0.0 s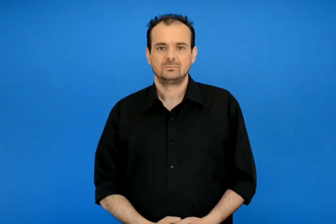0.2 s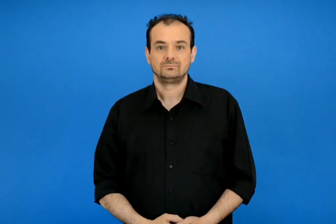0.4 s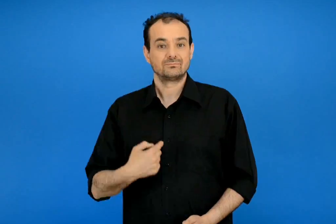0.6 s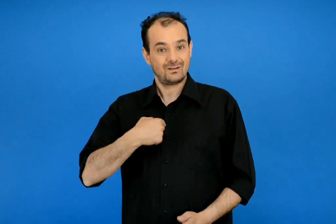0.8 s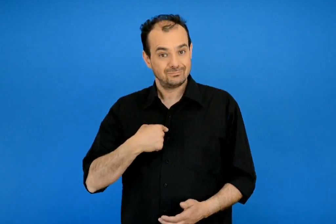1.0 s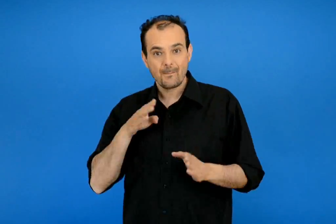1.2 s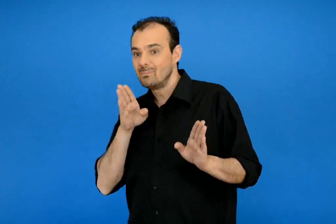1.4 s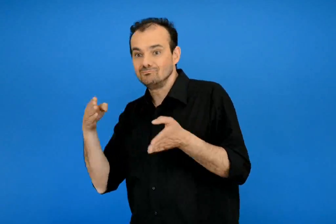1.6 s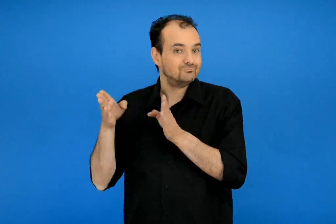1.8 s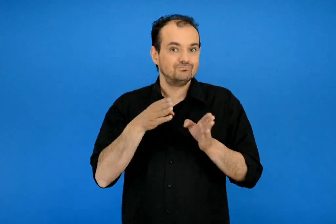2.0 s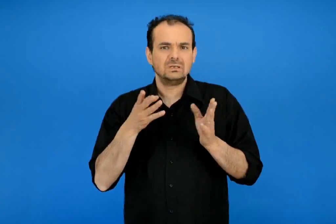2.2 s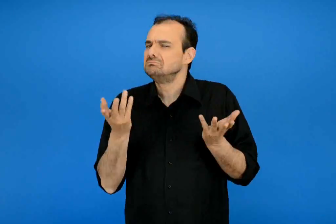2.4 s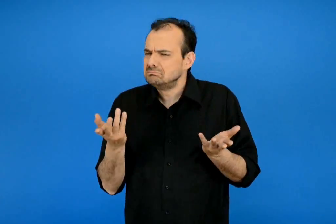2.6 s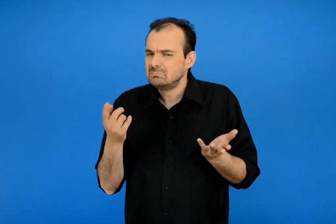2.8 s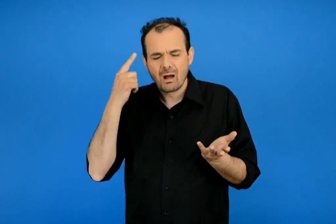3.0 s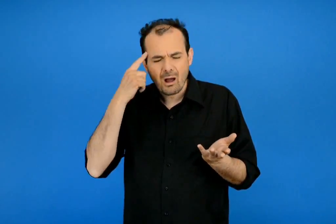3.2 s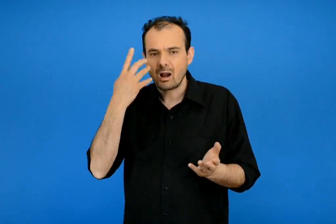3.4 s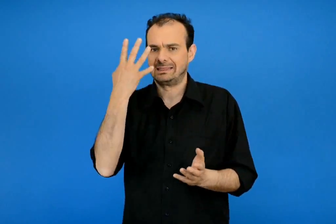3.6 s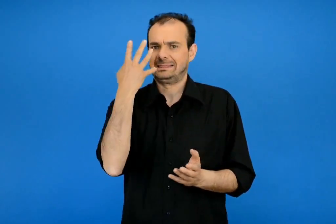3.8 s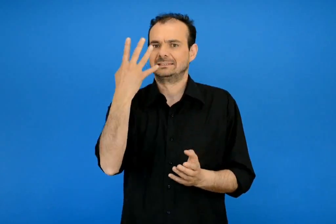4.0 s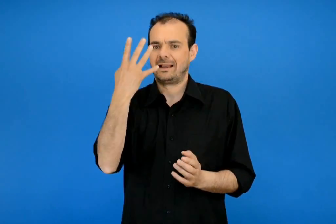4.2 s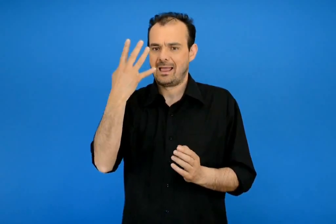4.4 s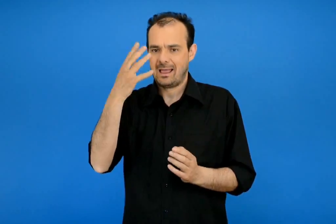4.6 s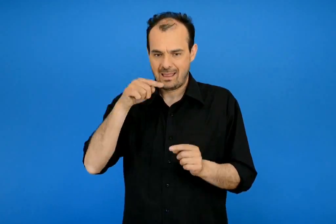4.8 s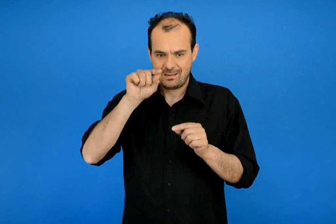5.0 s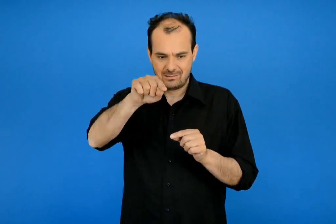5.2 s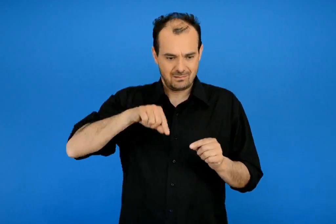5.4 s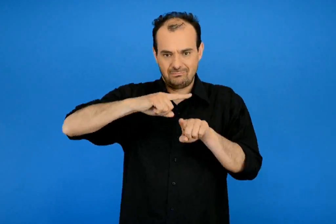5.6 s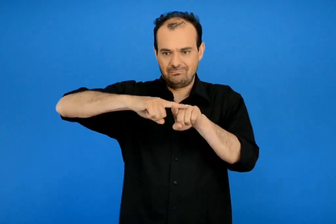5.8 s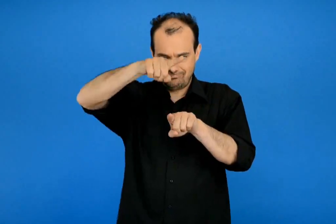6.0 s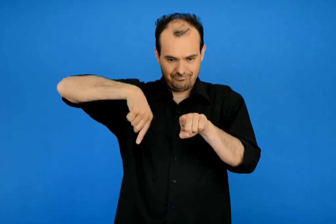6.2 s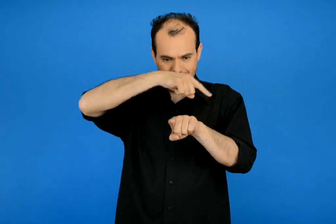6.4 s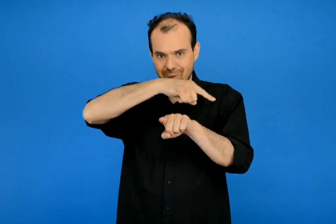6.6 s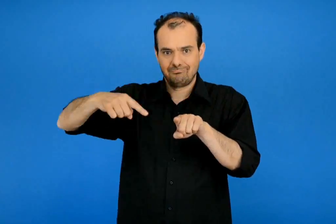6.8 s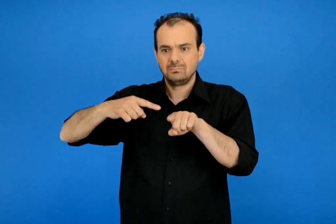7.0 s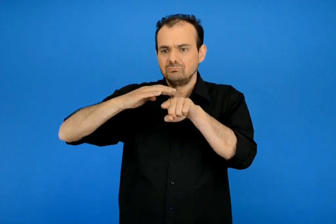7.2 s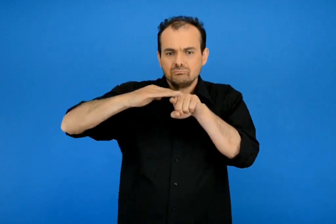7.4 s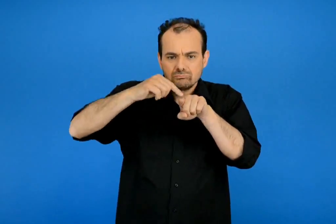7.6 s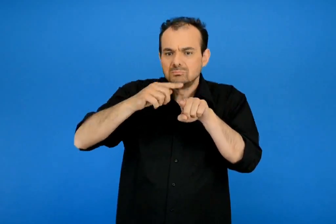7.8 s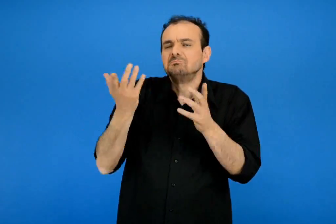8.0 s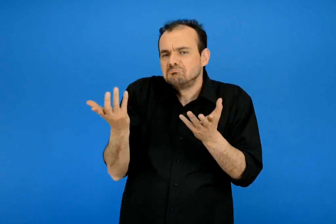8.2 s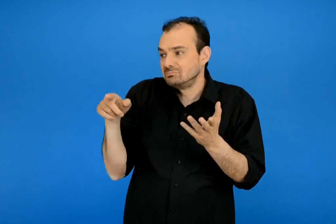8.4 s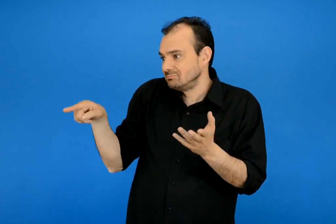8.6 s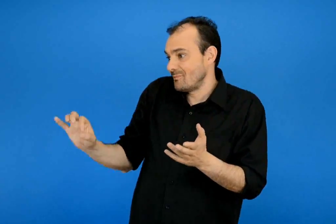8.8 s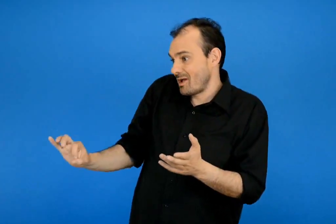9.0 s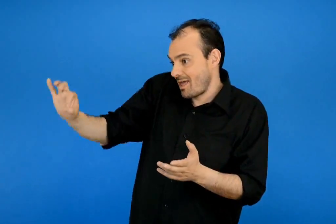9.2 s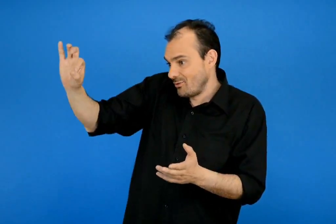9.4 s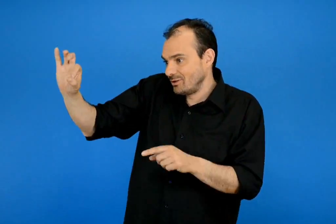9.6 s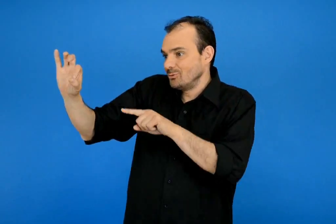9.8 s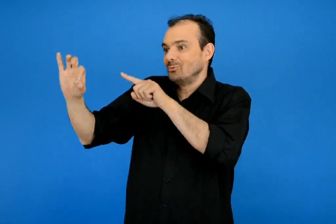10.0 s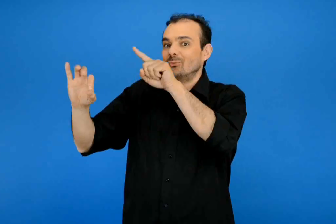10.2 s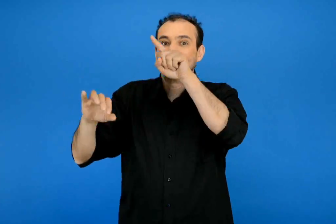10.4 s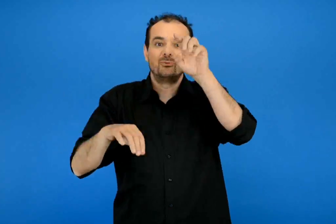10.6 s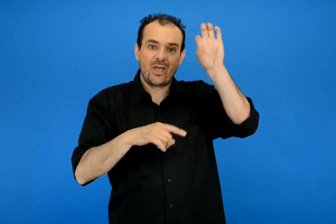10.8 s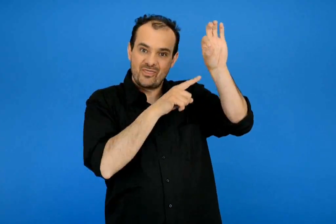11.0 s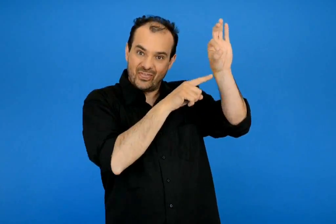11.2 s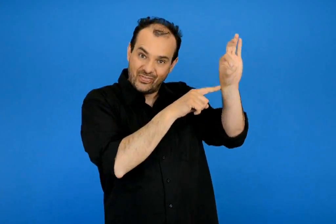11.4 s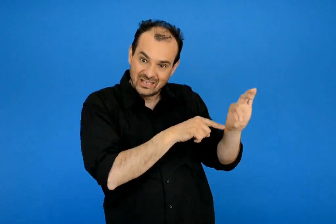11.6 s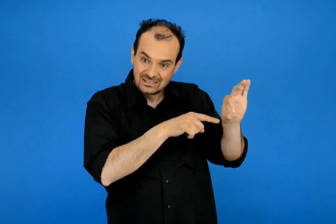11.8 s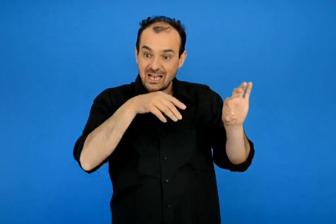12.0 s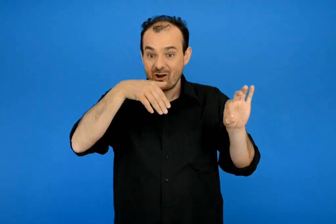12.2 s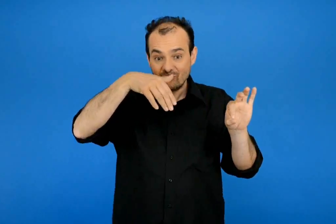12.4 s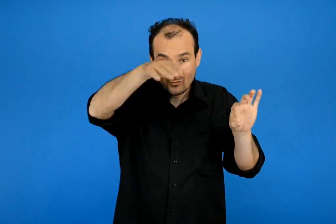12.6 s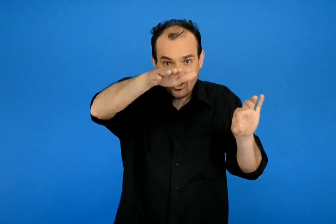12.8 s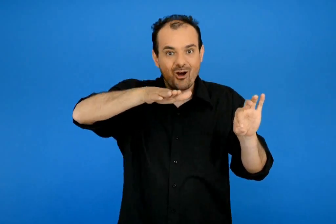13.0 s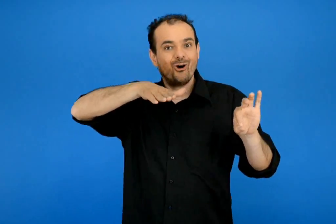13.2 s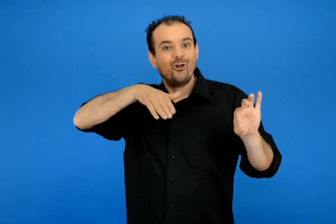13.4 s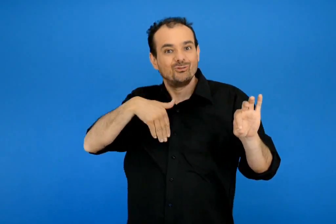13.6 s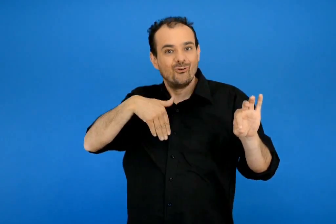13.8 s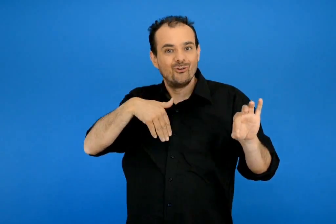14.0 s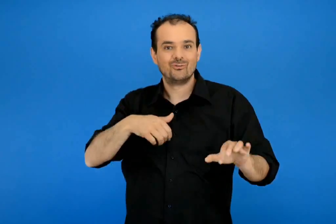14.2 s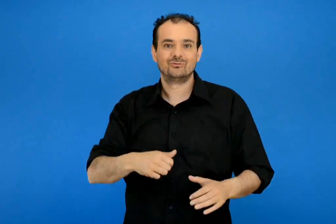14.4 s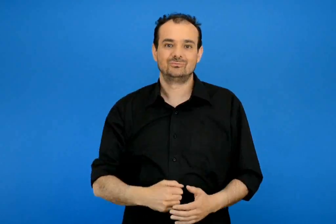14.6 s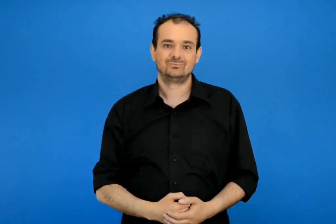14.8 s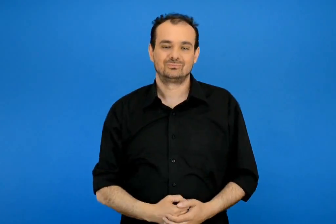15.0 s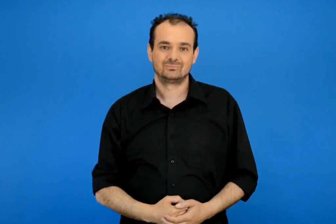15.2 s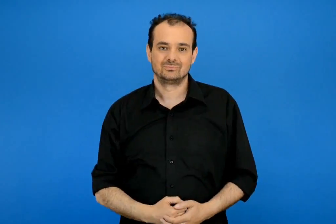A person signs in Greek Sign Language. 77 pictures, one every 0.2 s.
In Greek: προσανατολίζομαι σημαίνει βρισκω τα τέσσερα σημεία του ορίζοντα δηλαδή την ανατολή τη δύση τον βορρά και τον νότο
